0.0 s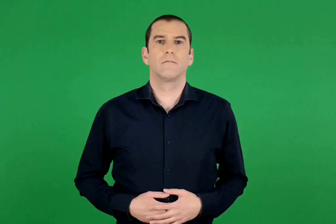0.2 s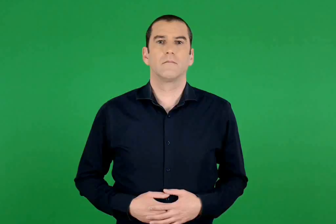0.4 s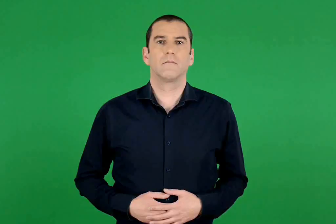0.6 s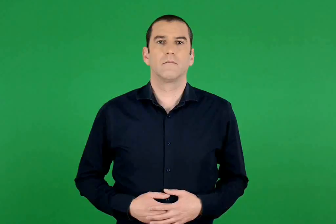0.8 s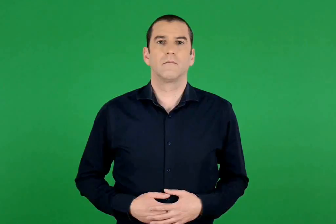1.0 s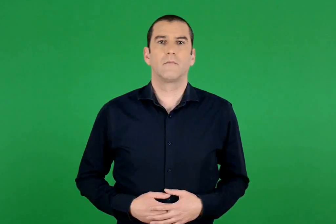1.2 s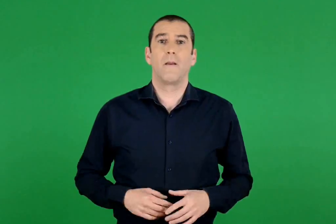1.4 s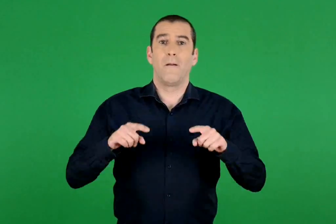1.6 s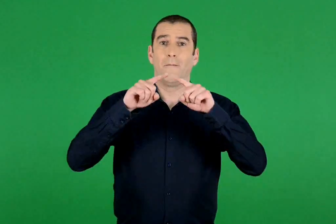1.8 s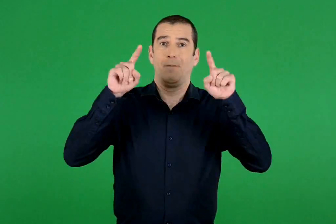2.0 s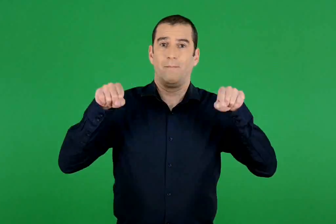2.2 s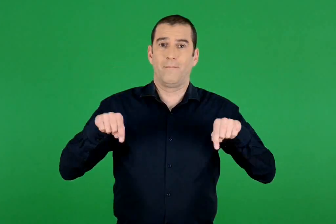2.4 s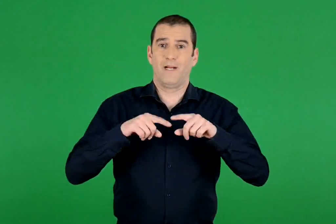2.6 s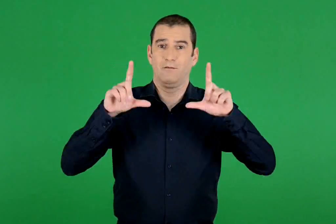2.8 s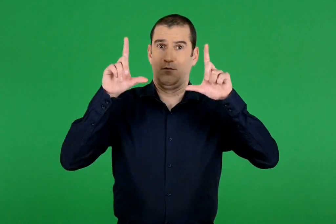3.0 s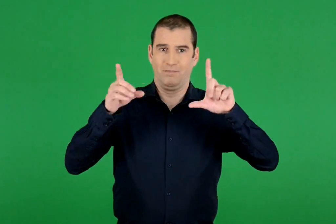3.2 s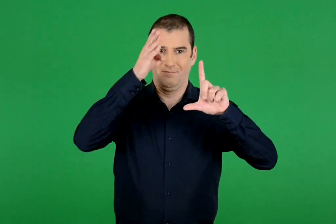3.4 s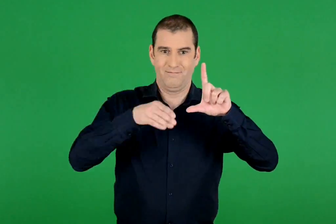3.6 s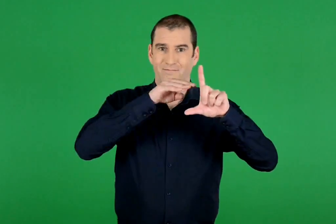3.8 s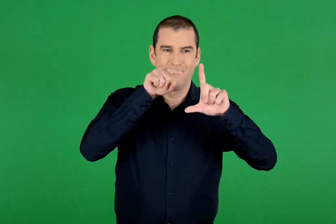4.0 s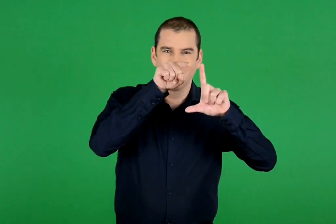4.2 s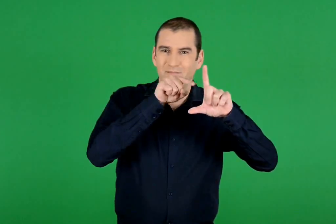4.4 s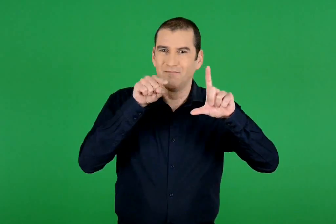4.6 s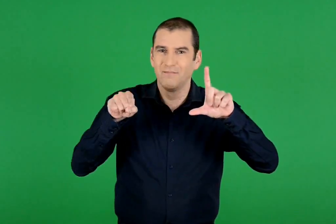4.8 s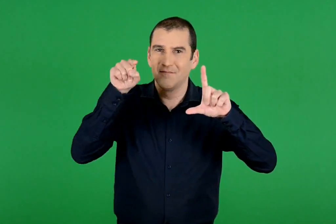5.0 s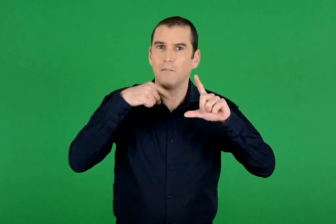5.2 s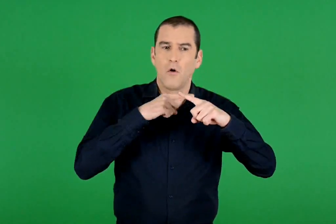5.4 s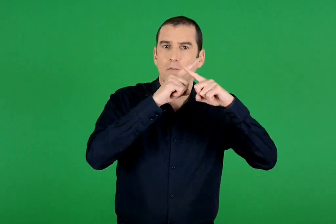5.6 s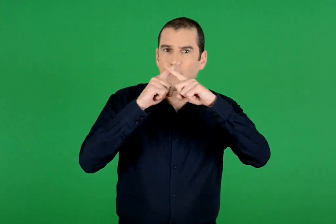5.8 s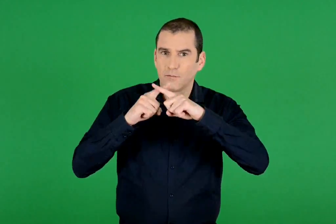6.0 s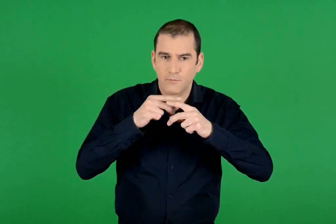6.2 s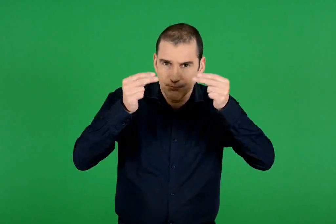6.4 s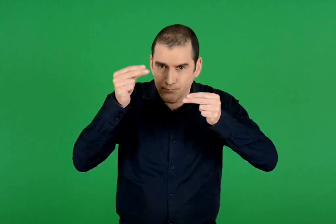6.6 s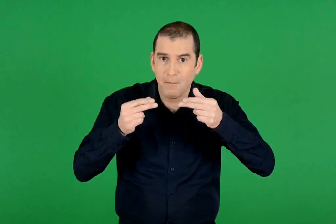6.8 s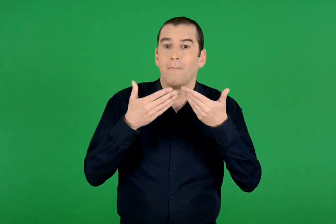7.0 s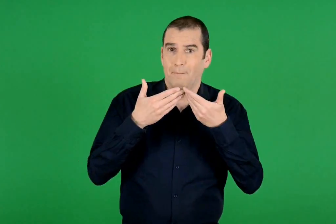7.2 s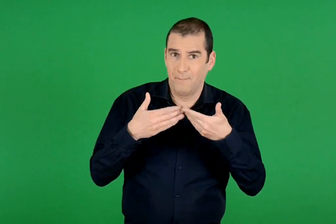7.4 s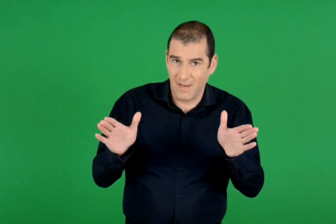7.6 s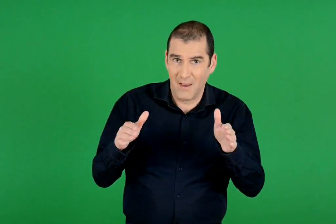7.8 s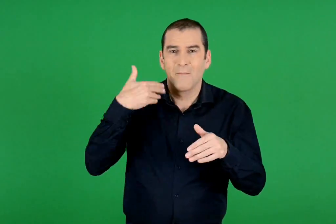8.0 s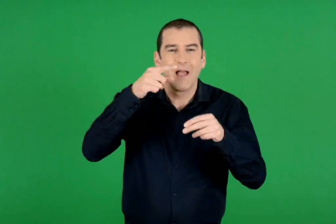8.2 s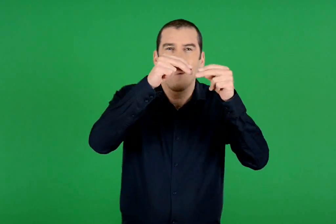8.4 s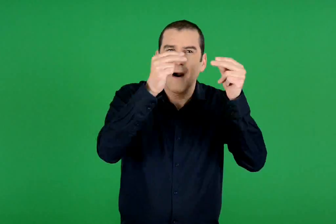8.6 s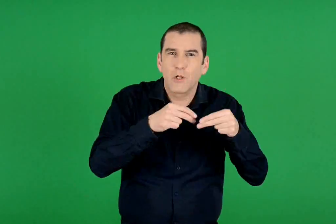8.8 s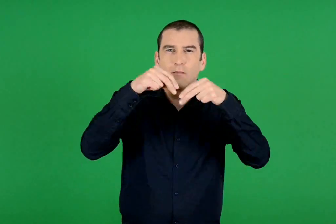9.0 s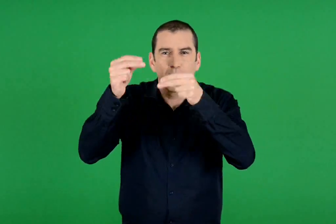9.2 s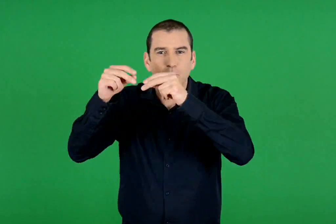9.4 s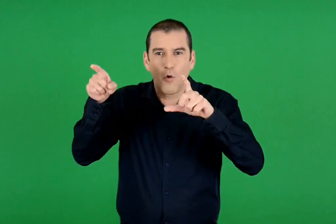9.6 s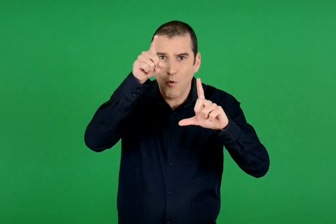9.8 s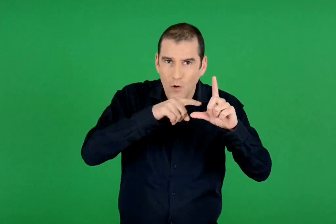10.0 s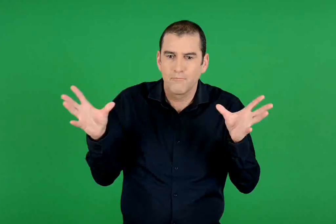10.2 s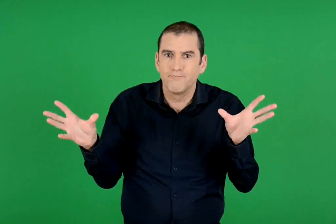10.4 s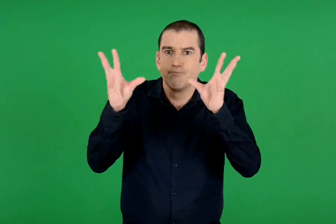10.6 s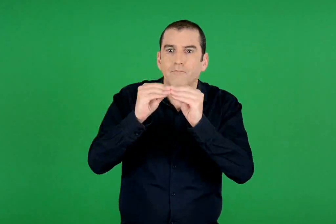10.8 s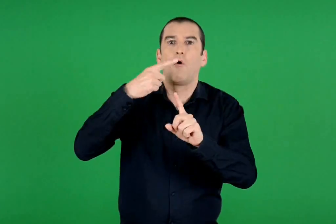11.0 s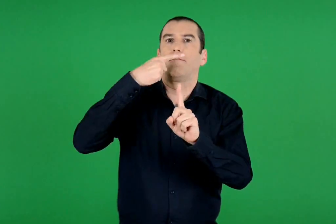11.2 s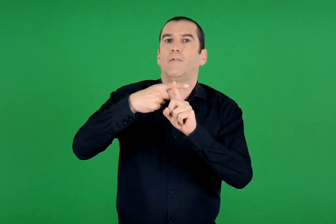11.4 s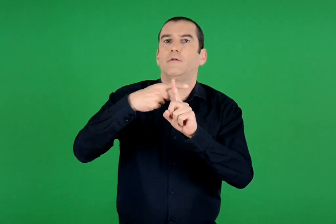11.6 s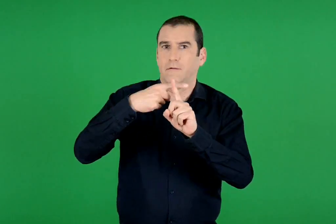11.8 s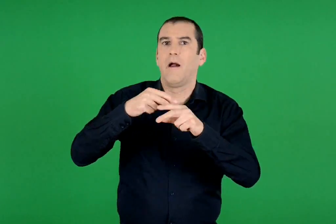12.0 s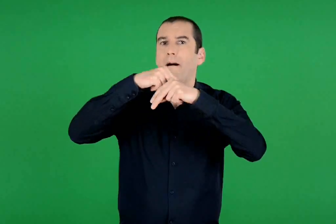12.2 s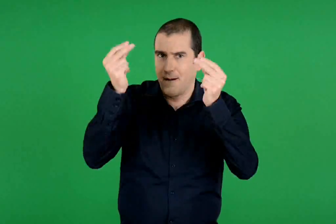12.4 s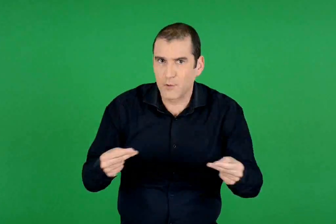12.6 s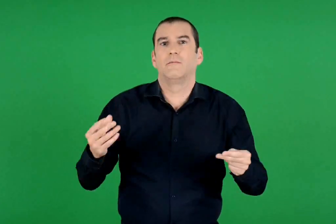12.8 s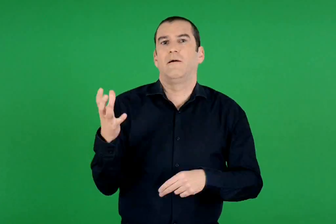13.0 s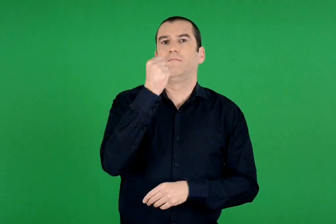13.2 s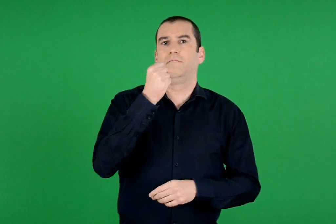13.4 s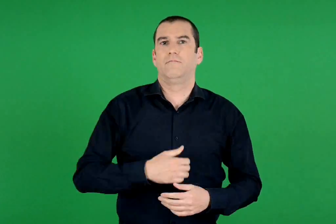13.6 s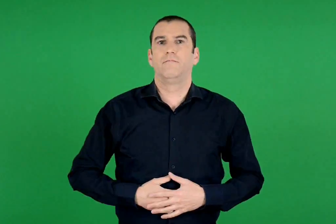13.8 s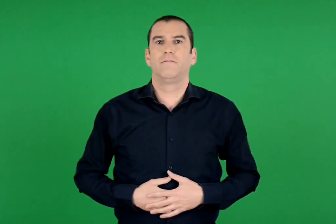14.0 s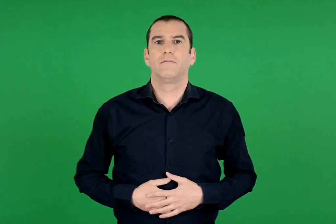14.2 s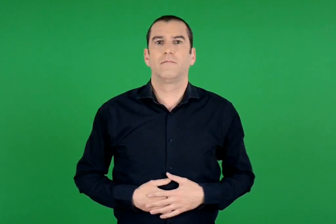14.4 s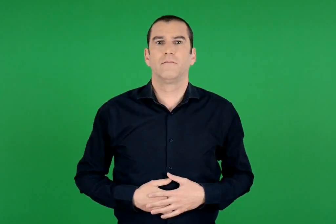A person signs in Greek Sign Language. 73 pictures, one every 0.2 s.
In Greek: κάνουμε όλους τους πολλαπλασιασμούς μέσα στα κουτάκια του πίνακα και τέλος αθροίζουμε όλα αυτά τα γινόμενα , για να βρούμε το τελικό αποτέλεσμα
